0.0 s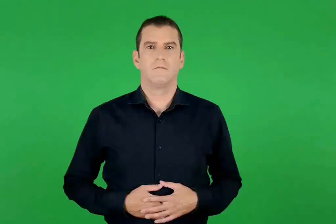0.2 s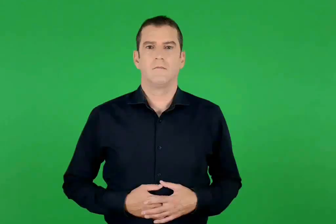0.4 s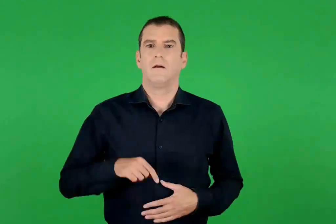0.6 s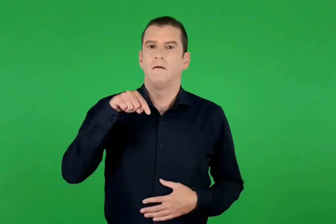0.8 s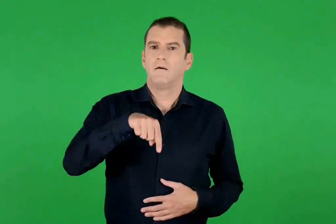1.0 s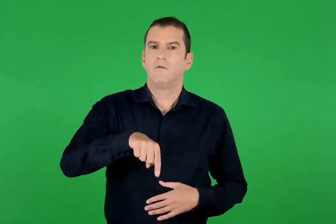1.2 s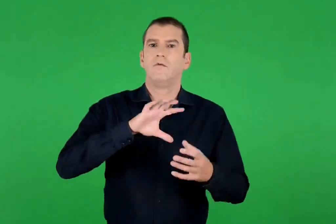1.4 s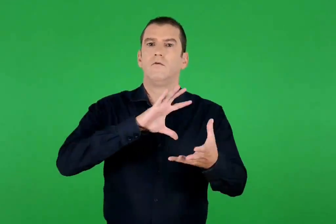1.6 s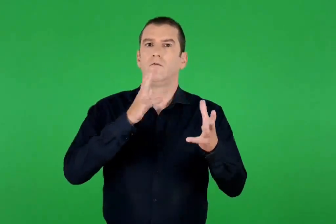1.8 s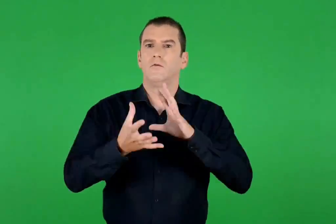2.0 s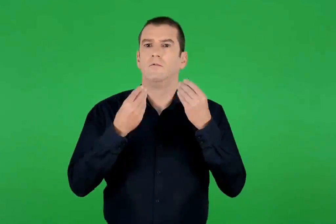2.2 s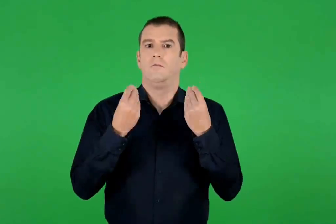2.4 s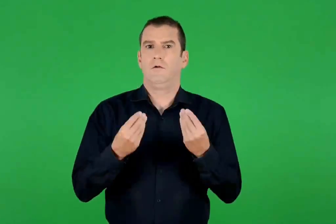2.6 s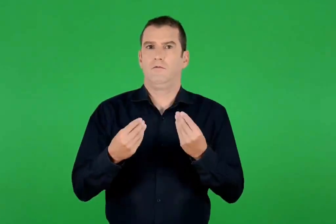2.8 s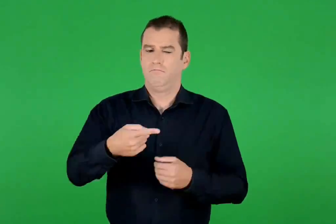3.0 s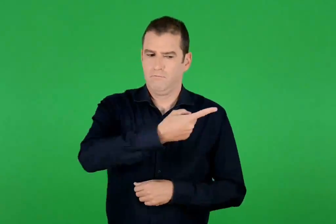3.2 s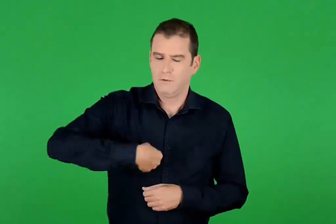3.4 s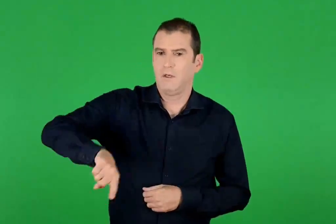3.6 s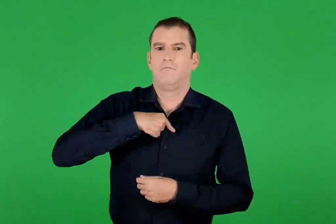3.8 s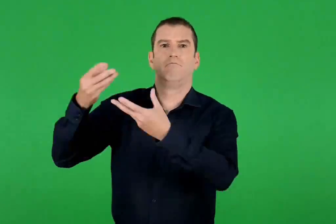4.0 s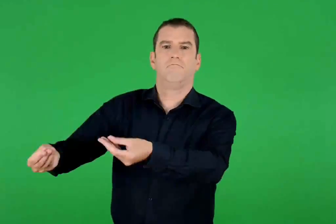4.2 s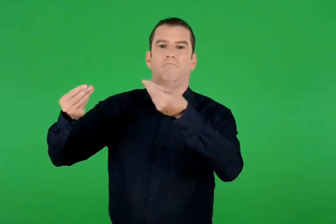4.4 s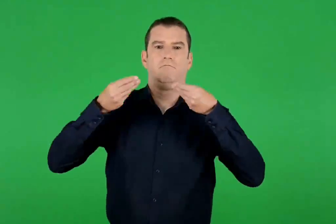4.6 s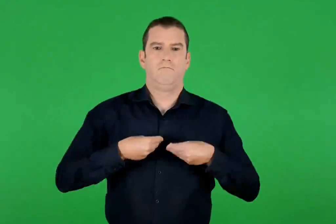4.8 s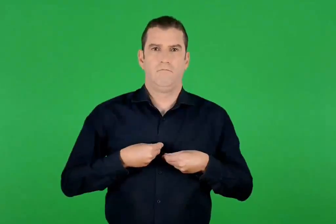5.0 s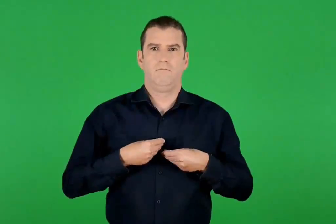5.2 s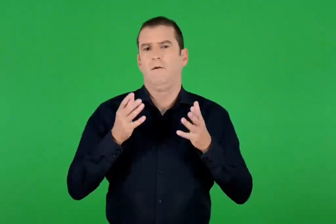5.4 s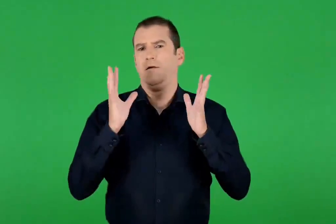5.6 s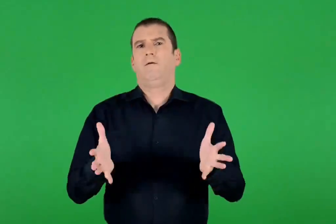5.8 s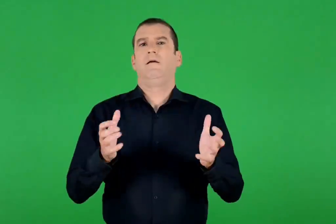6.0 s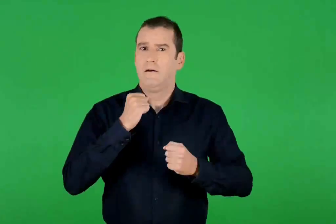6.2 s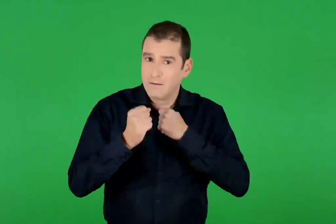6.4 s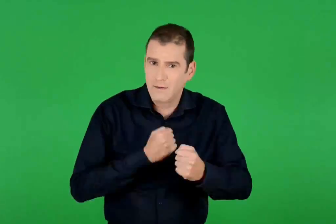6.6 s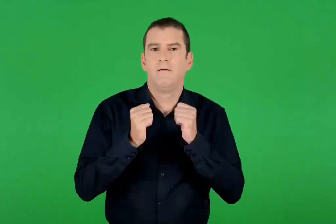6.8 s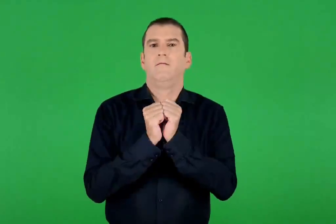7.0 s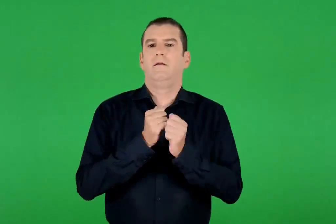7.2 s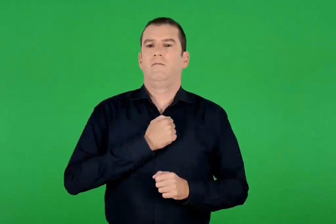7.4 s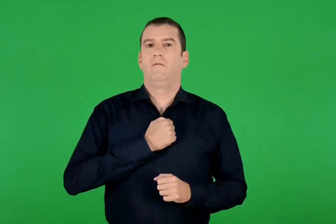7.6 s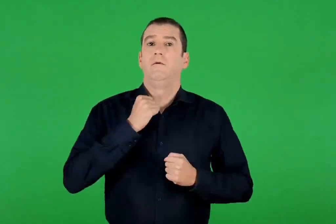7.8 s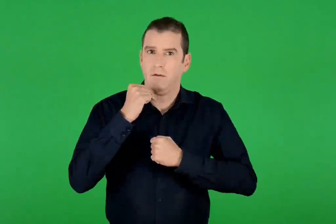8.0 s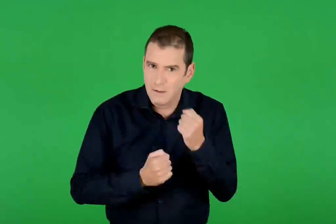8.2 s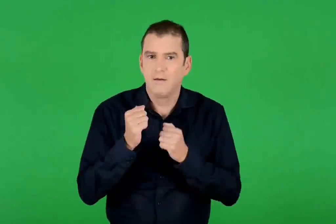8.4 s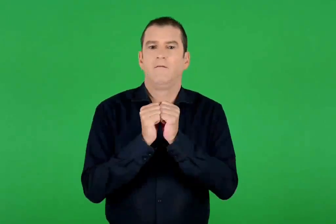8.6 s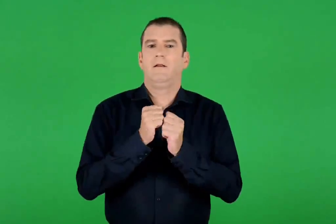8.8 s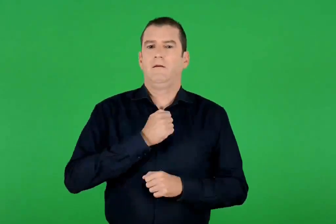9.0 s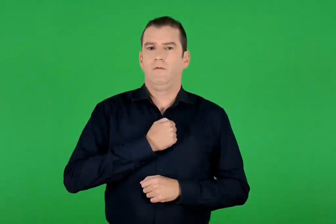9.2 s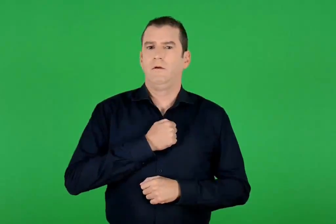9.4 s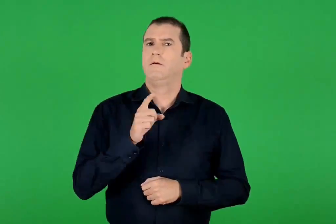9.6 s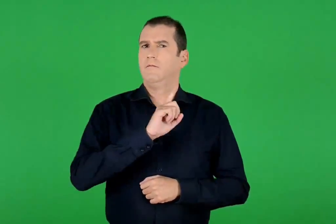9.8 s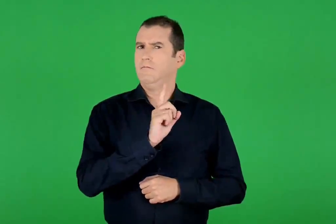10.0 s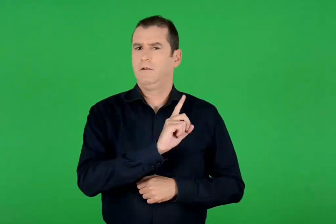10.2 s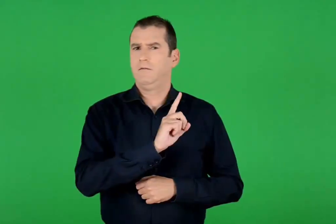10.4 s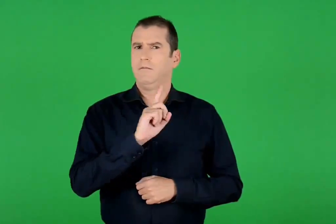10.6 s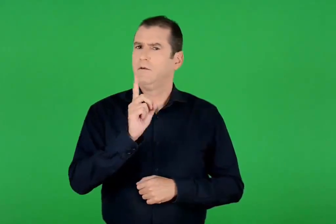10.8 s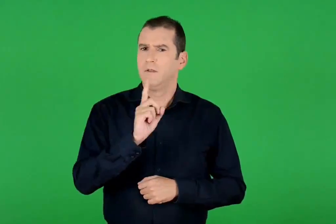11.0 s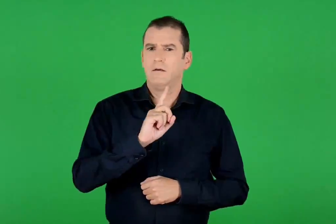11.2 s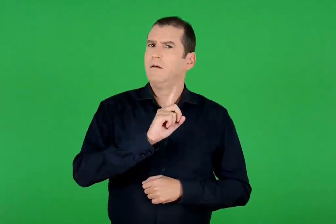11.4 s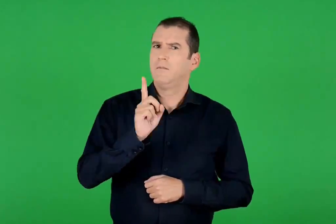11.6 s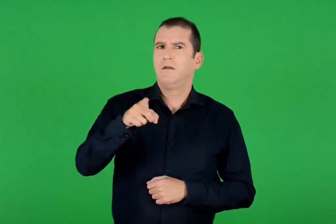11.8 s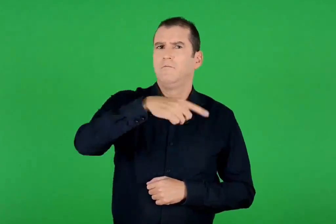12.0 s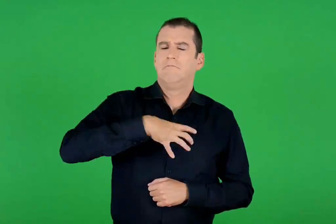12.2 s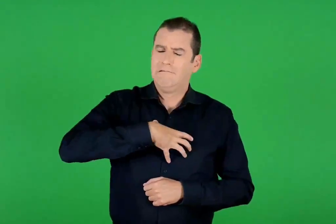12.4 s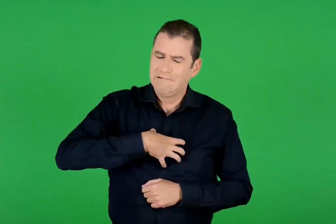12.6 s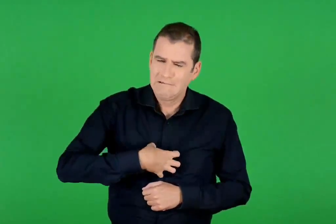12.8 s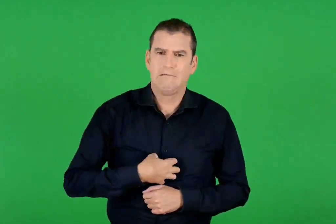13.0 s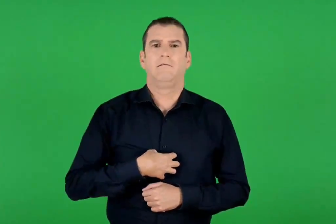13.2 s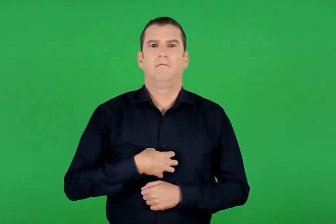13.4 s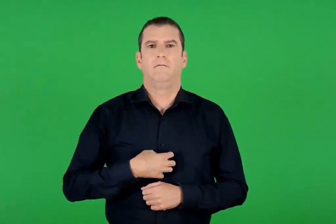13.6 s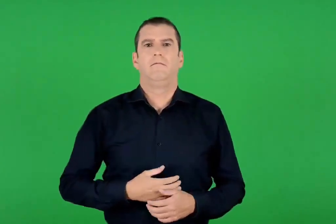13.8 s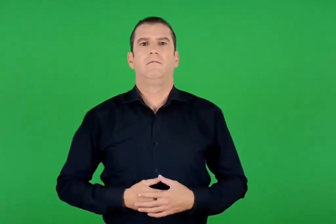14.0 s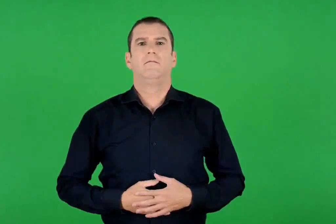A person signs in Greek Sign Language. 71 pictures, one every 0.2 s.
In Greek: αυτόν τον κόσμο τον καλό σε εμάς τον παραδώσανε βρε τρέχα φίλε μου , τρέχα φίλε μου και μη , και μη , και μη βαριά το παίρνεις
